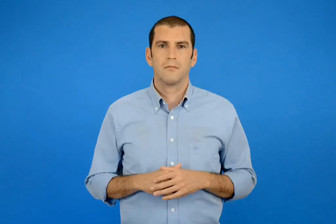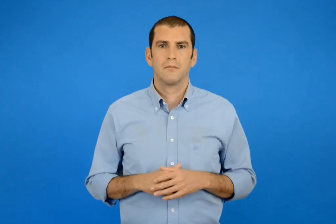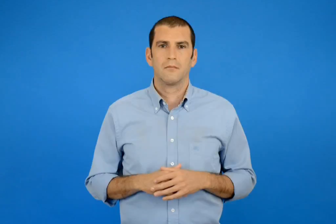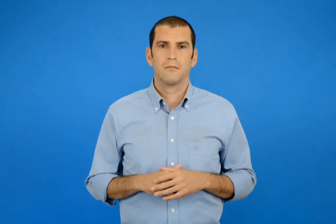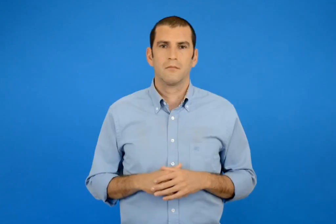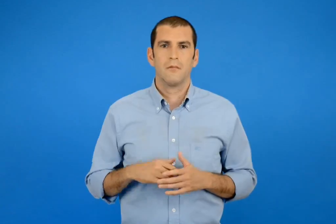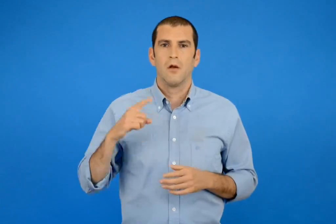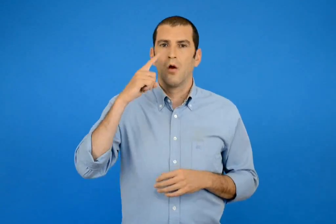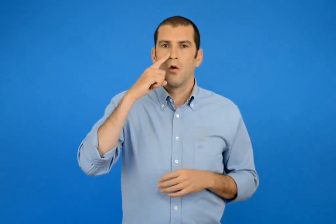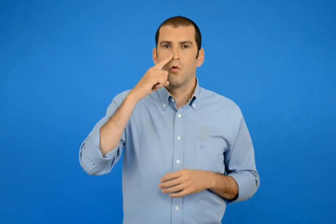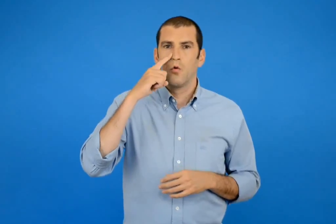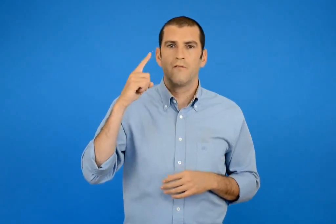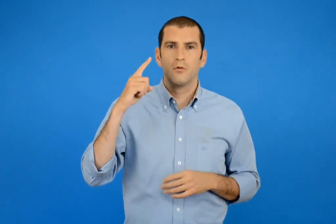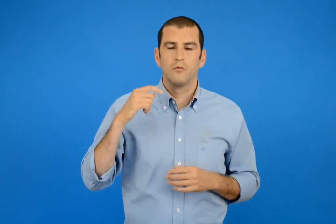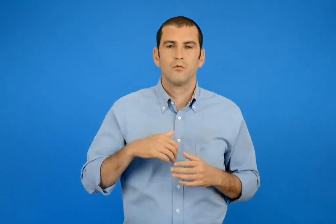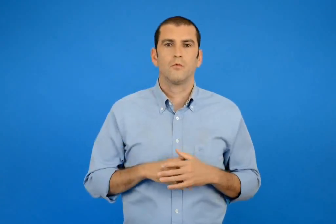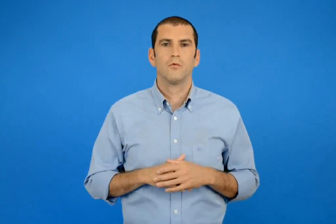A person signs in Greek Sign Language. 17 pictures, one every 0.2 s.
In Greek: νοέμβριος
